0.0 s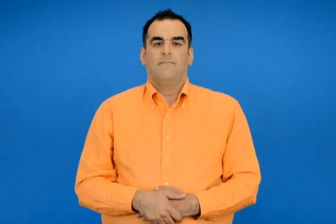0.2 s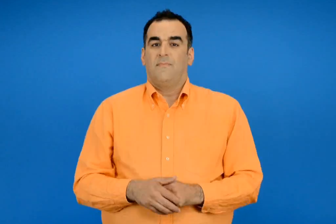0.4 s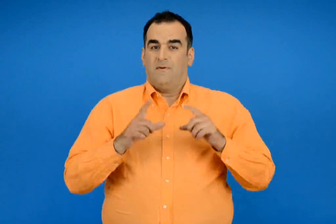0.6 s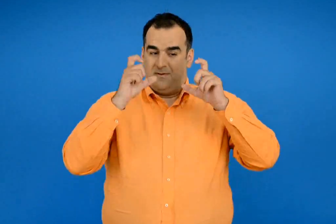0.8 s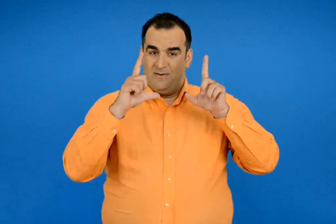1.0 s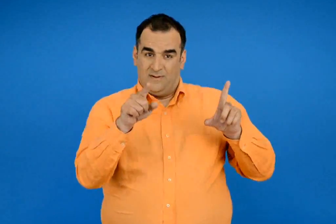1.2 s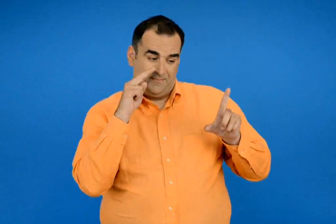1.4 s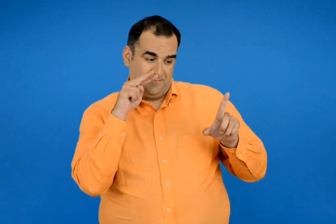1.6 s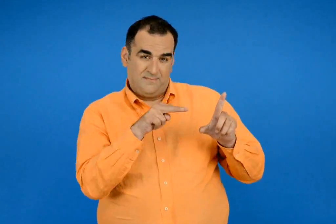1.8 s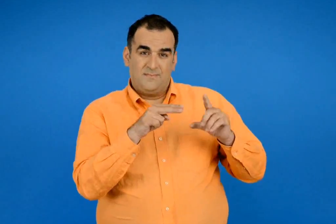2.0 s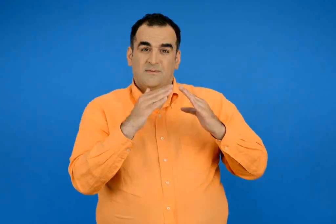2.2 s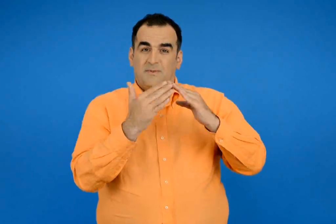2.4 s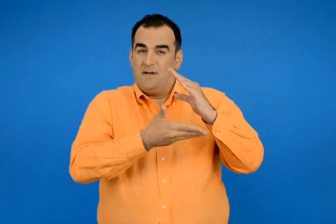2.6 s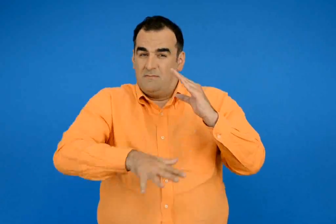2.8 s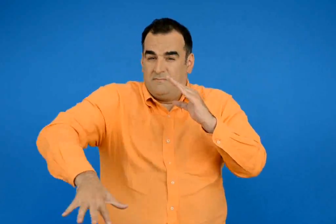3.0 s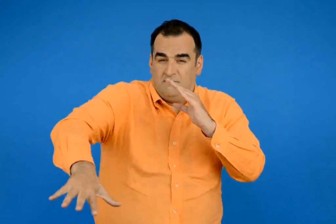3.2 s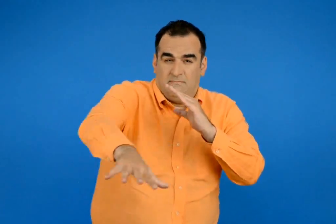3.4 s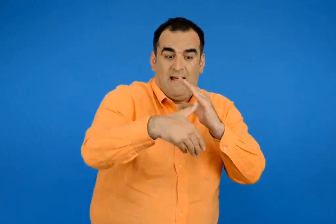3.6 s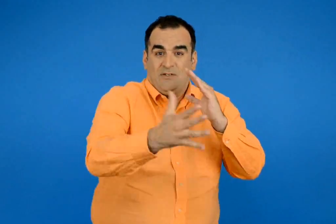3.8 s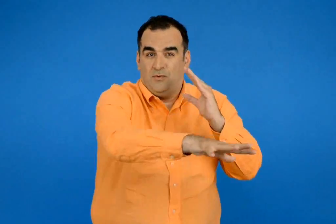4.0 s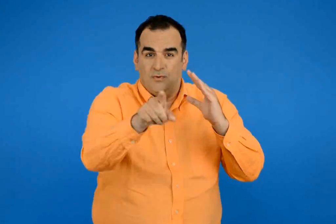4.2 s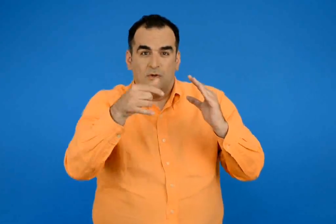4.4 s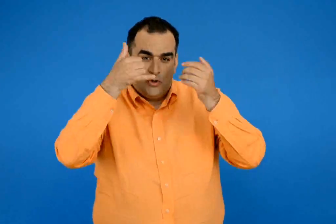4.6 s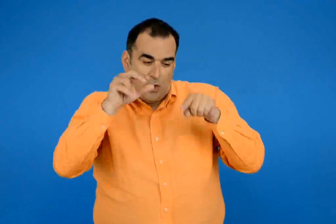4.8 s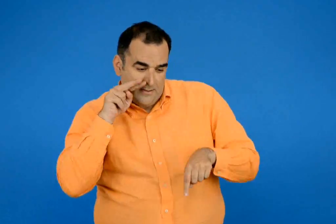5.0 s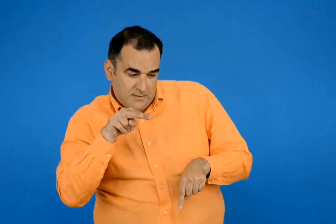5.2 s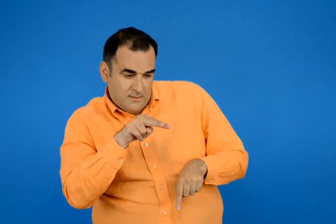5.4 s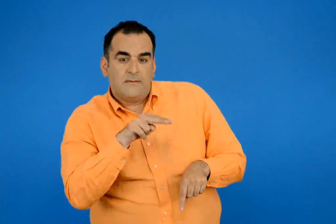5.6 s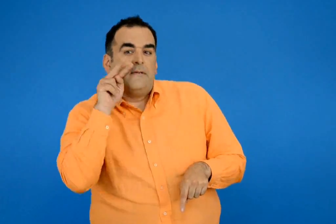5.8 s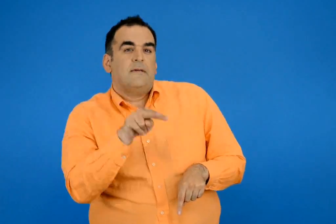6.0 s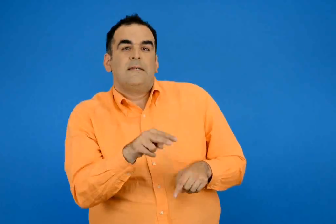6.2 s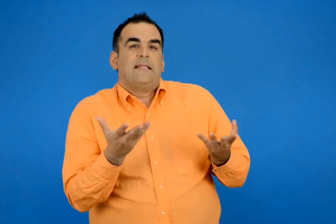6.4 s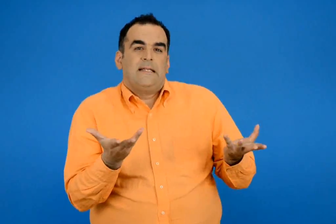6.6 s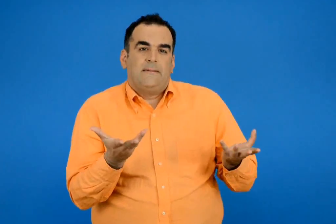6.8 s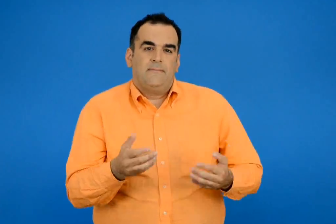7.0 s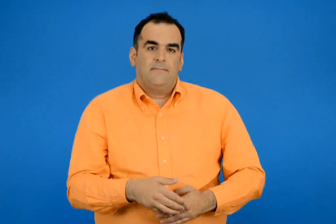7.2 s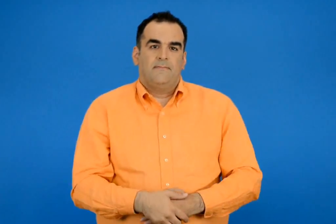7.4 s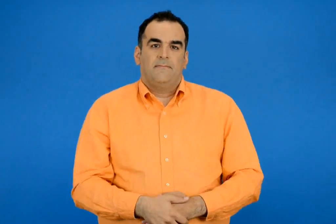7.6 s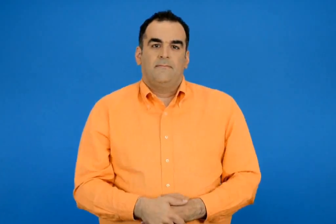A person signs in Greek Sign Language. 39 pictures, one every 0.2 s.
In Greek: παρατήρησε την εικόνα της αυλής ενός αγροτικού σπιτιού ποια ζώα βλέπεις ;
